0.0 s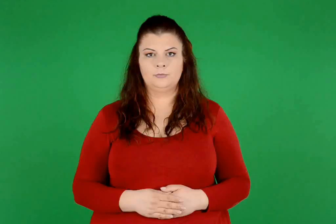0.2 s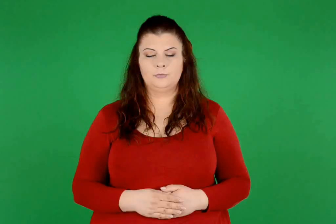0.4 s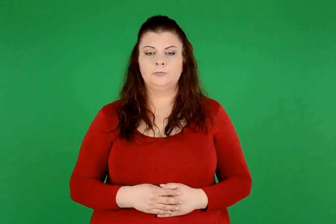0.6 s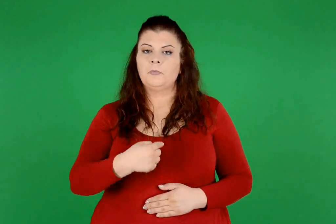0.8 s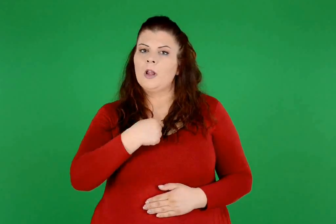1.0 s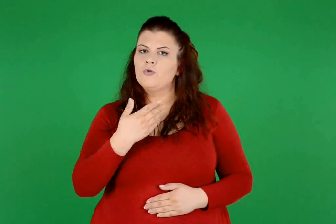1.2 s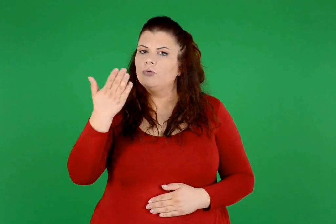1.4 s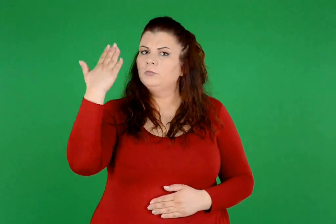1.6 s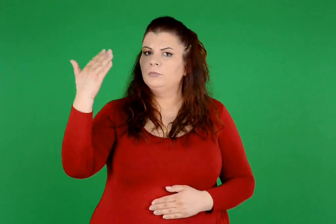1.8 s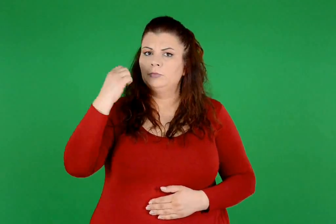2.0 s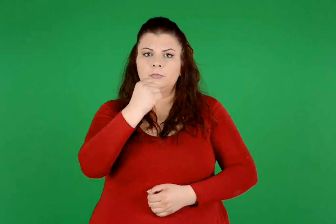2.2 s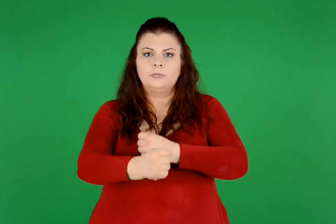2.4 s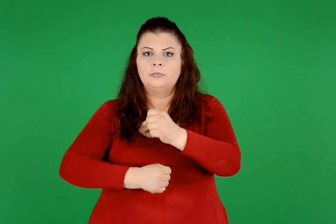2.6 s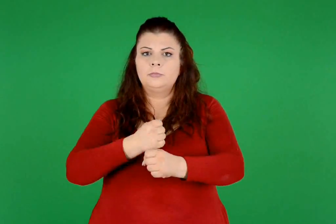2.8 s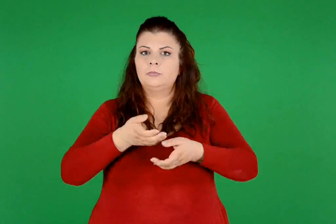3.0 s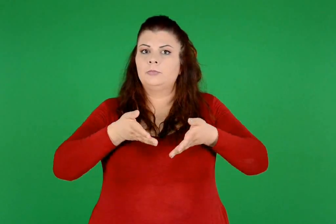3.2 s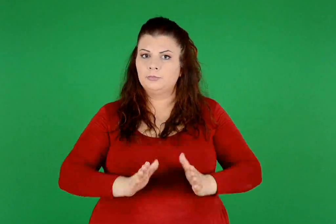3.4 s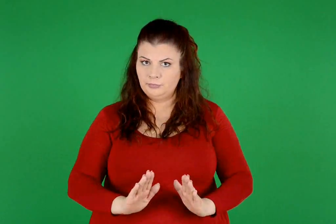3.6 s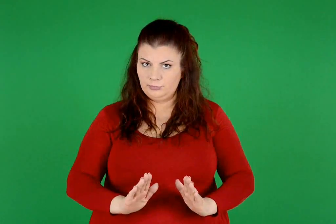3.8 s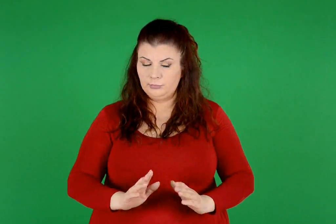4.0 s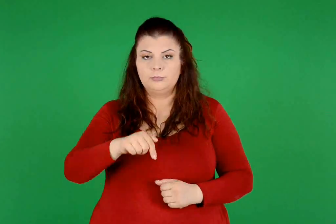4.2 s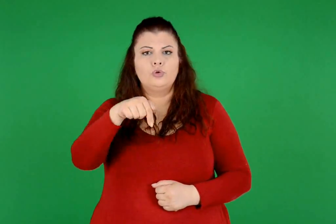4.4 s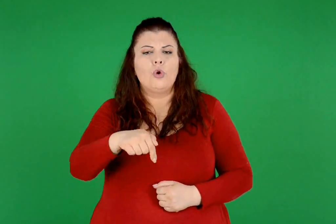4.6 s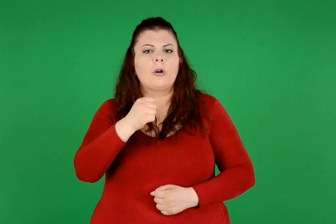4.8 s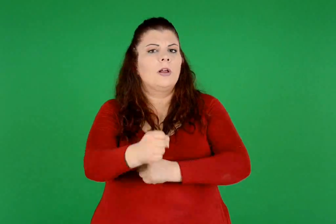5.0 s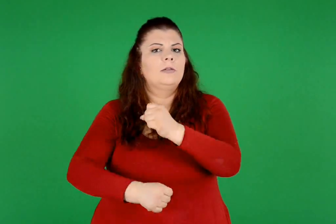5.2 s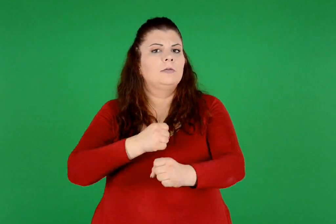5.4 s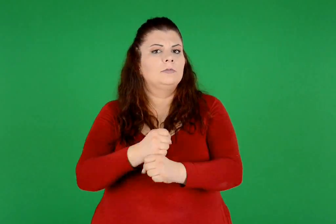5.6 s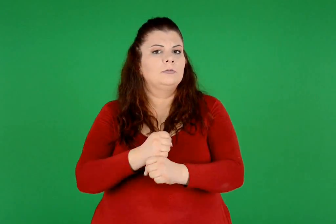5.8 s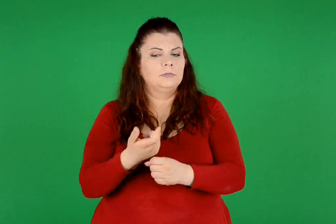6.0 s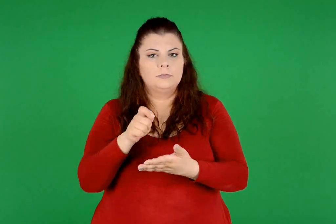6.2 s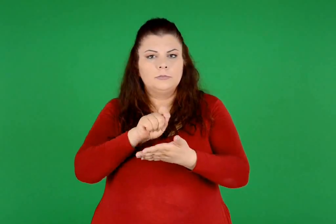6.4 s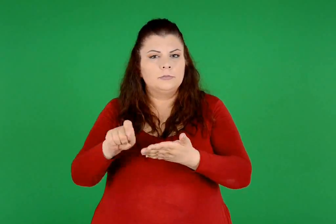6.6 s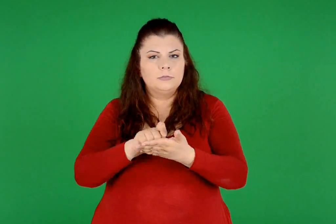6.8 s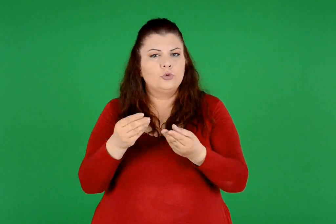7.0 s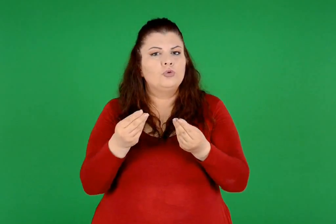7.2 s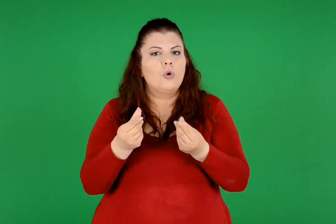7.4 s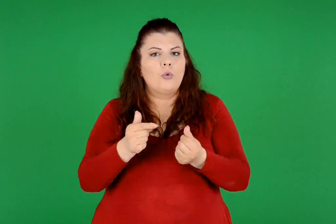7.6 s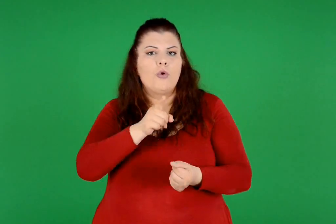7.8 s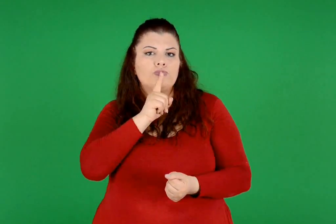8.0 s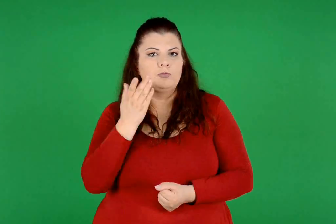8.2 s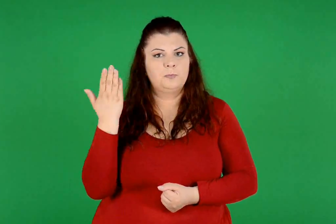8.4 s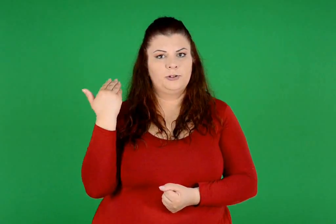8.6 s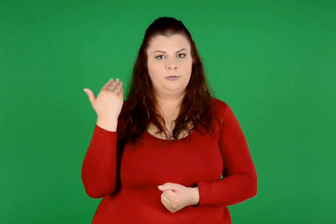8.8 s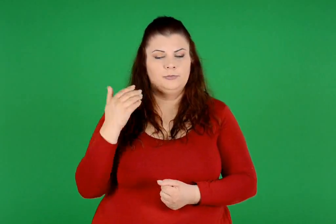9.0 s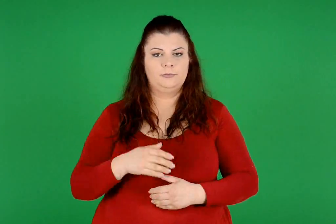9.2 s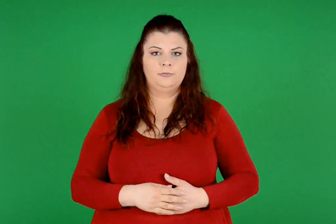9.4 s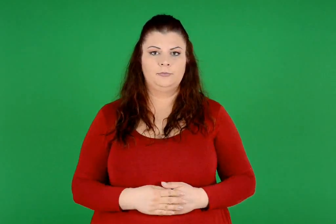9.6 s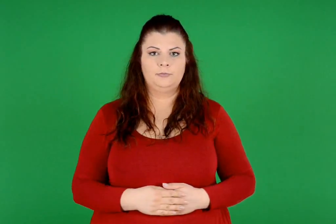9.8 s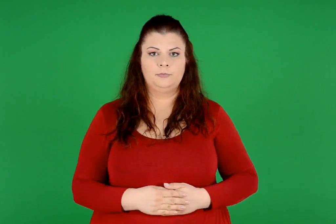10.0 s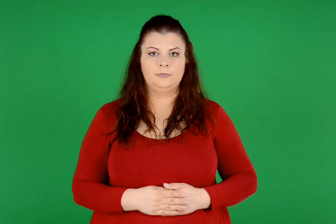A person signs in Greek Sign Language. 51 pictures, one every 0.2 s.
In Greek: γράφω σύμφωνα με τον παραπάνω τρόπο το έτος που γεννήθηκα και το έτος που έχουμε τώρα
